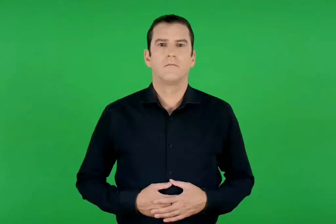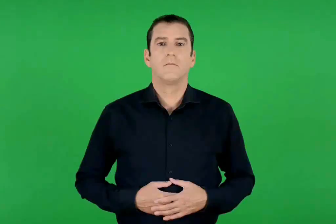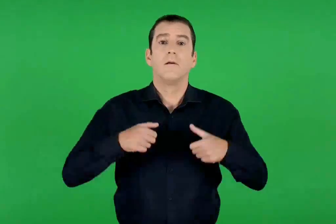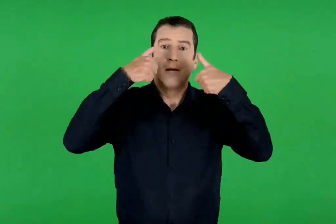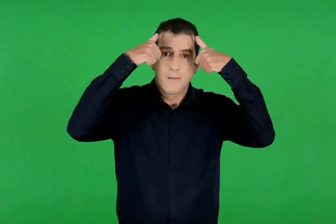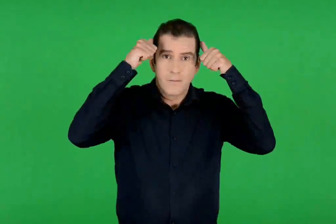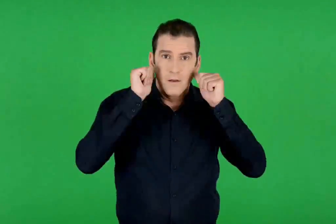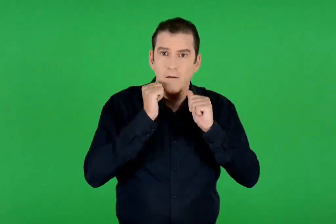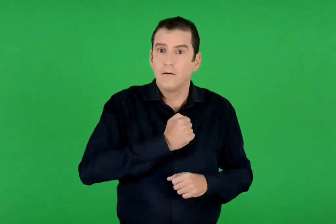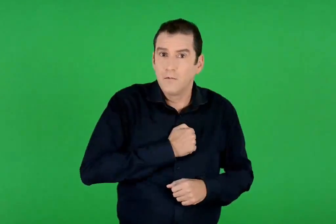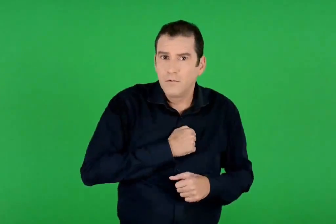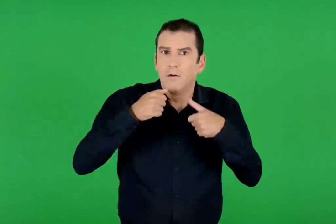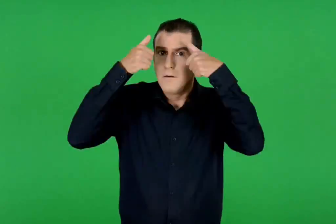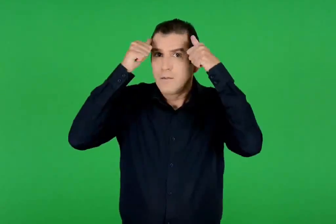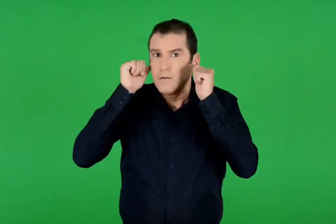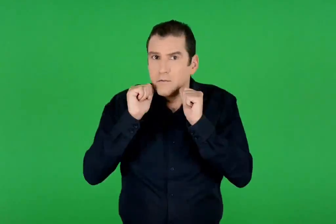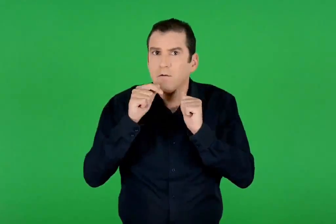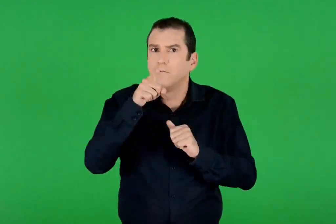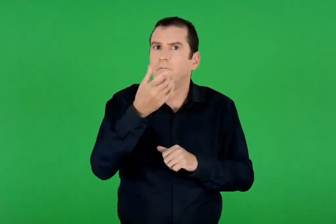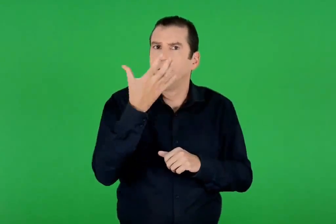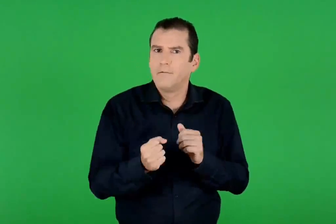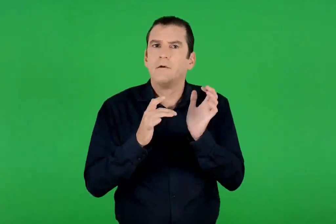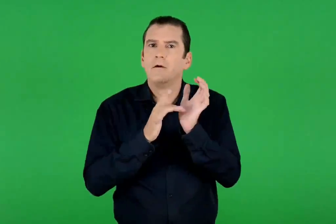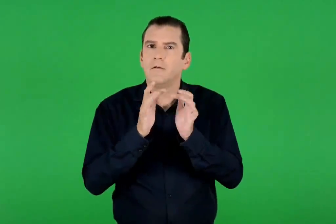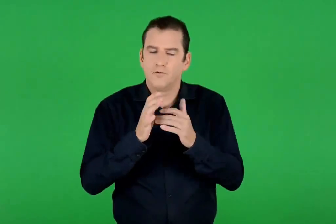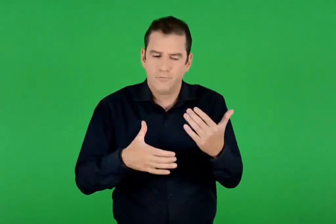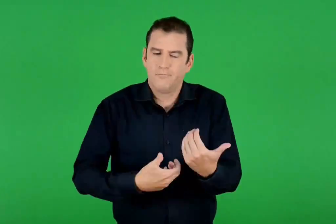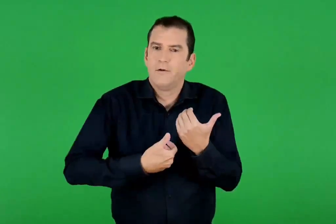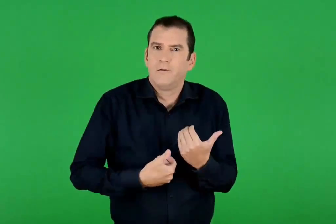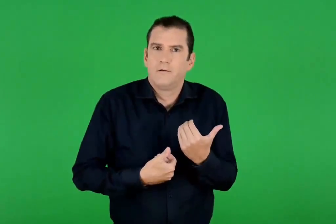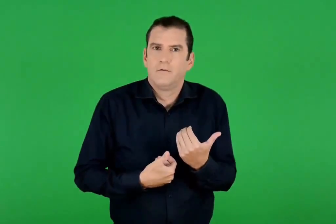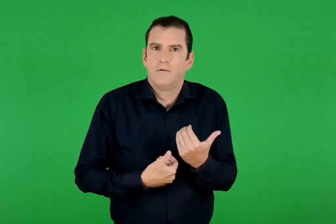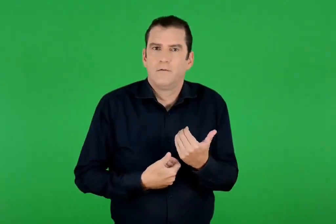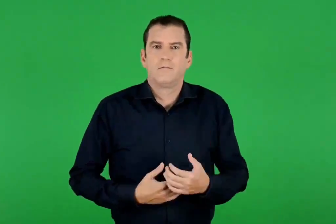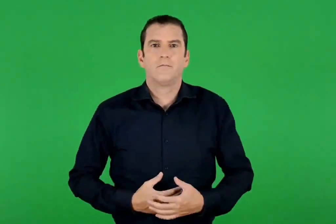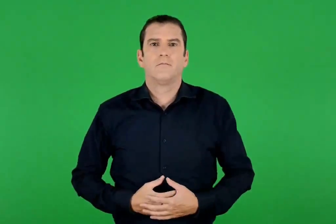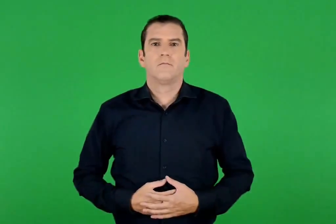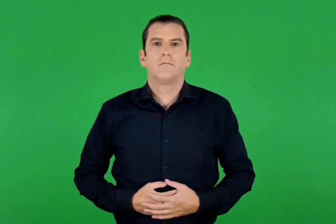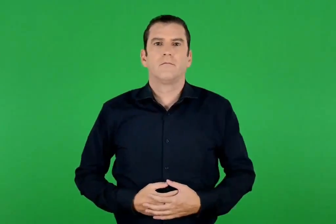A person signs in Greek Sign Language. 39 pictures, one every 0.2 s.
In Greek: παναγιά μου , παναγίτσα , που έχεις το χριστό αγκαλίτσα
